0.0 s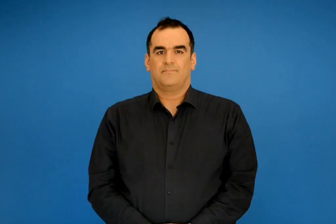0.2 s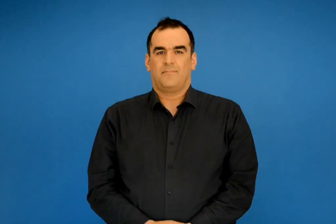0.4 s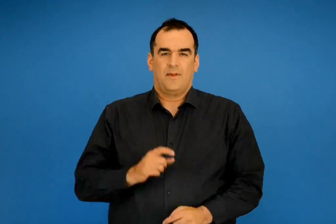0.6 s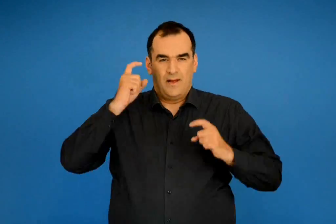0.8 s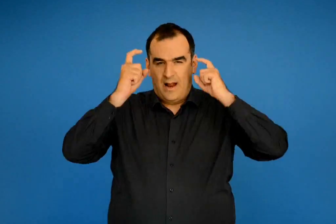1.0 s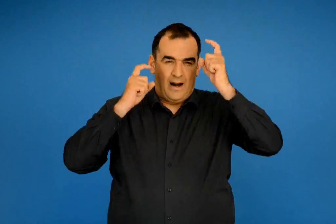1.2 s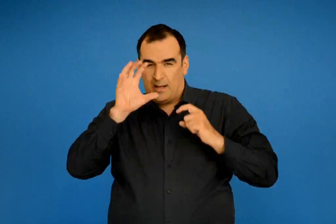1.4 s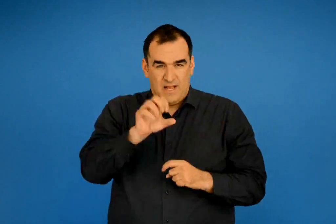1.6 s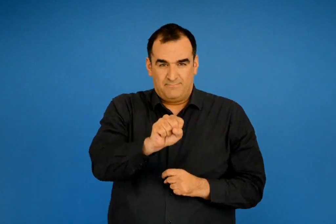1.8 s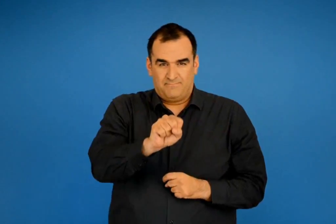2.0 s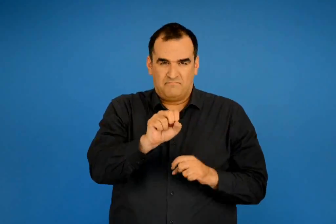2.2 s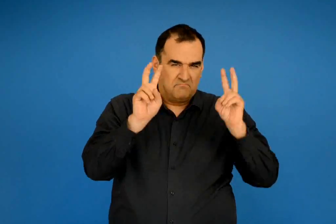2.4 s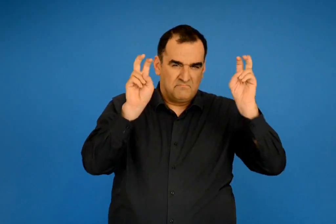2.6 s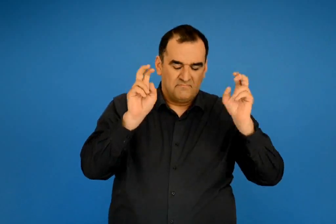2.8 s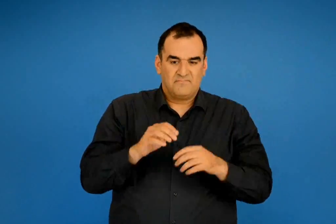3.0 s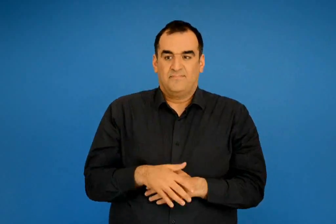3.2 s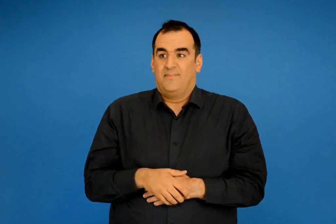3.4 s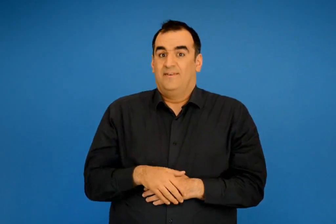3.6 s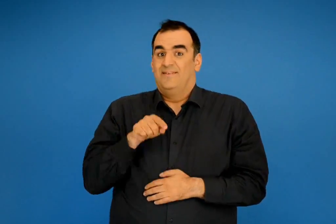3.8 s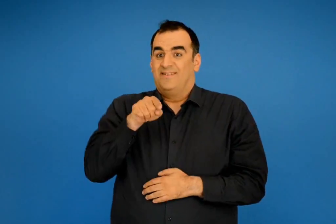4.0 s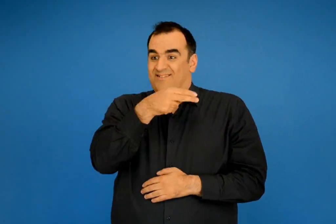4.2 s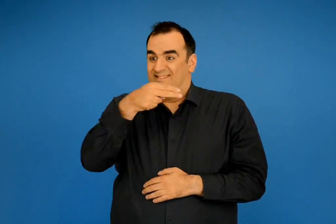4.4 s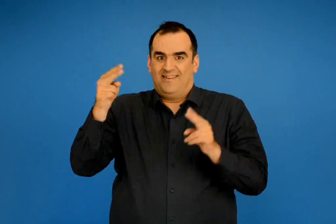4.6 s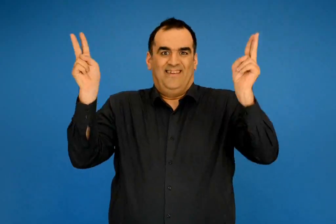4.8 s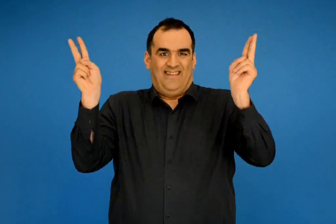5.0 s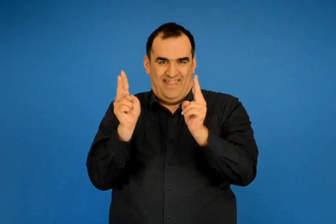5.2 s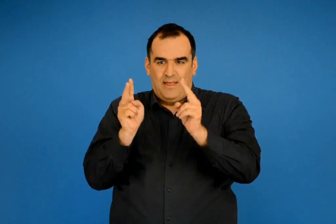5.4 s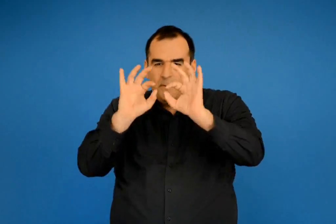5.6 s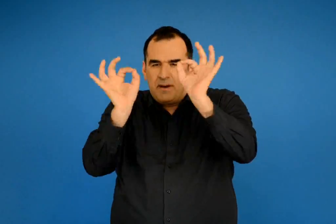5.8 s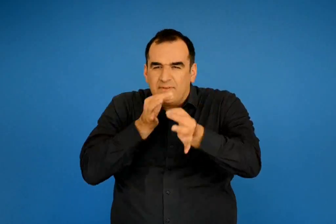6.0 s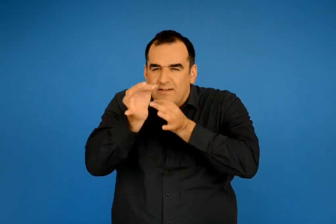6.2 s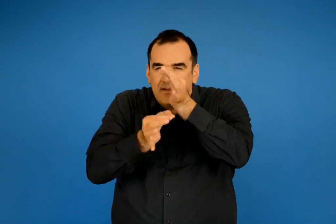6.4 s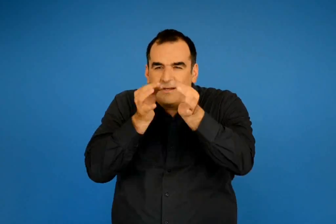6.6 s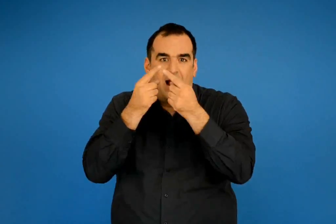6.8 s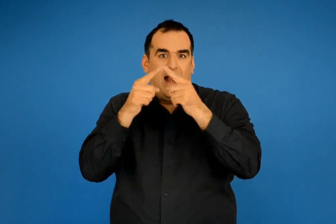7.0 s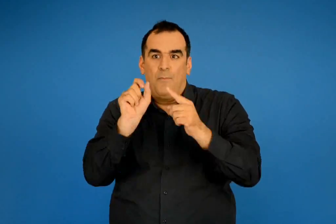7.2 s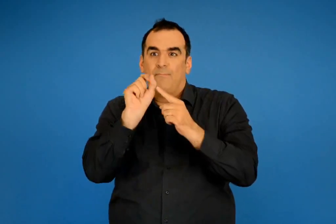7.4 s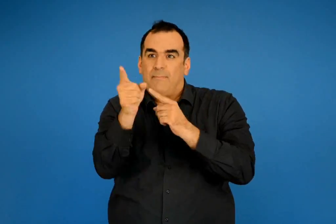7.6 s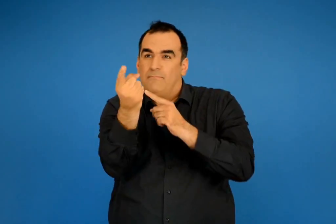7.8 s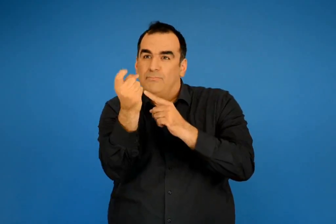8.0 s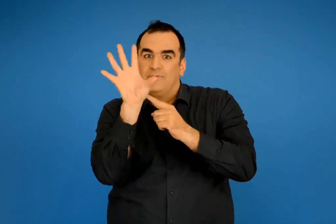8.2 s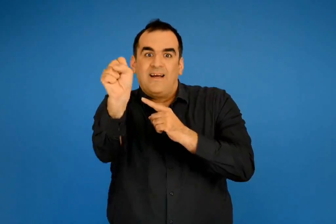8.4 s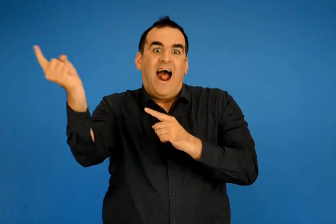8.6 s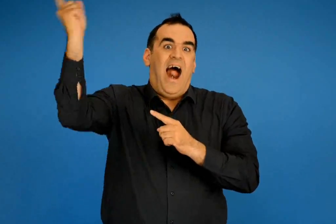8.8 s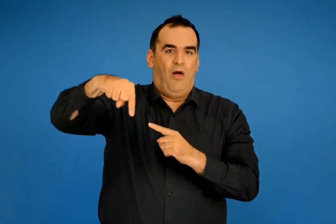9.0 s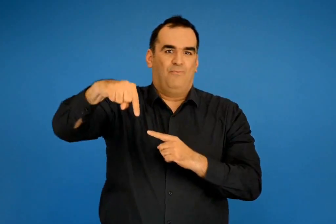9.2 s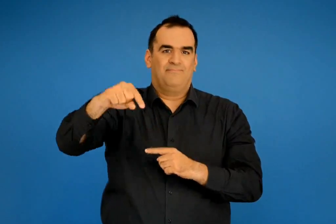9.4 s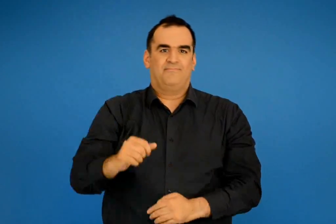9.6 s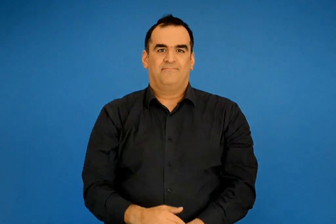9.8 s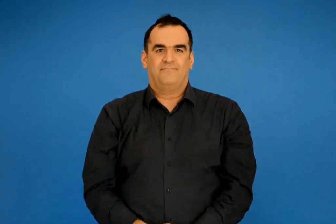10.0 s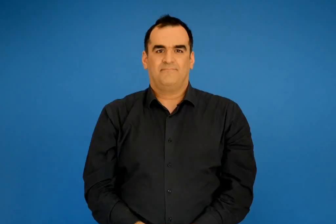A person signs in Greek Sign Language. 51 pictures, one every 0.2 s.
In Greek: αινίγματα σύντομες φράσεις που μέσα από την περιγραφή ενός πράγματος σε καλούν να μαντέψεις κάτι άλλο
